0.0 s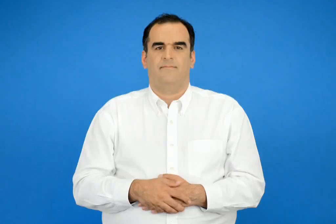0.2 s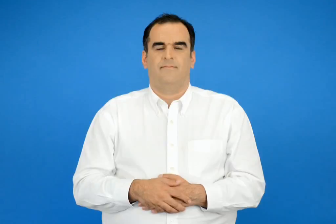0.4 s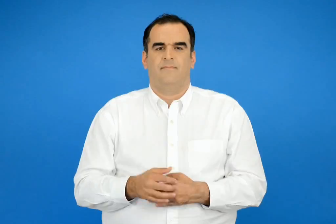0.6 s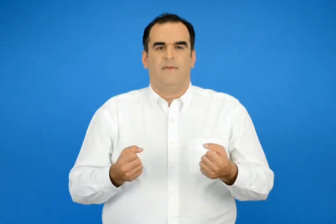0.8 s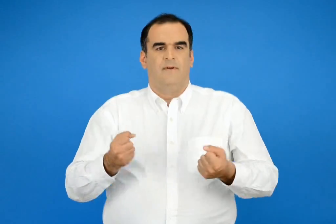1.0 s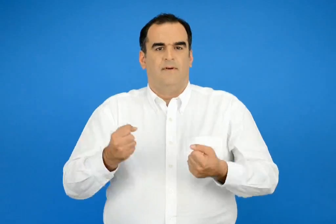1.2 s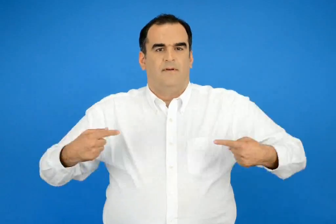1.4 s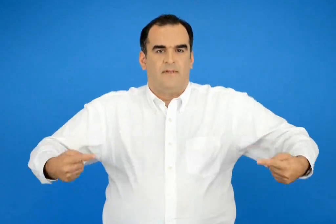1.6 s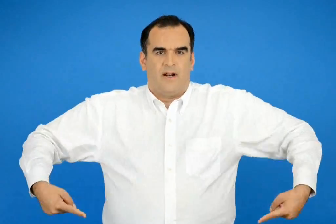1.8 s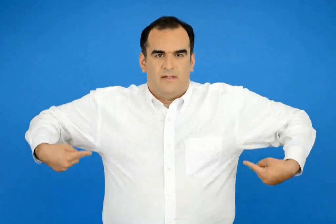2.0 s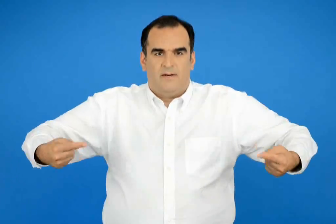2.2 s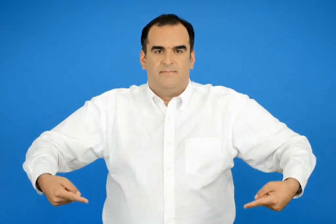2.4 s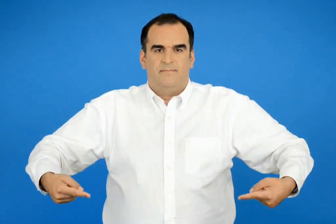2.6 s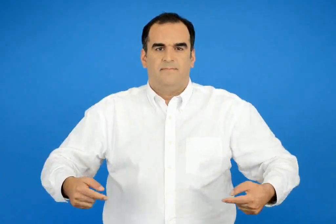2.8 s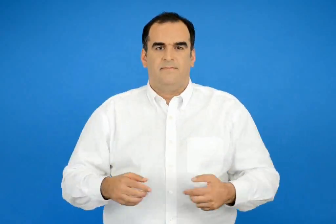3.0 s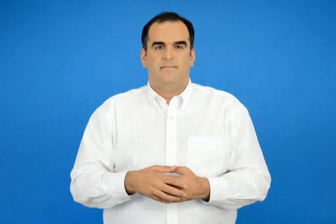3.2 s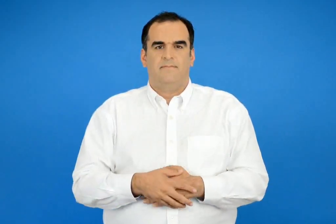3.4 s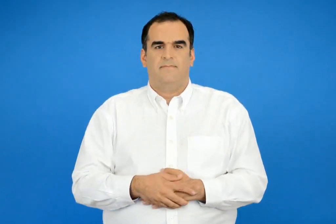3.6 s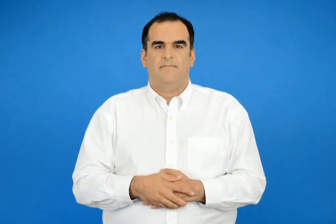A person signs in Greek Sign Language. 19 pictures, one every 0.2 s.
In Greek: τρακτέρ
